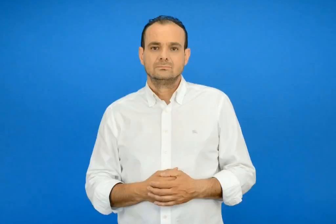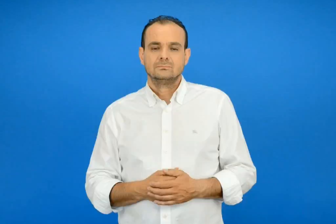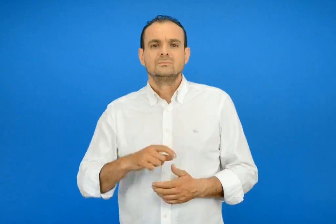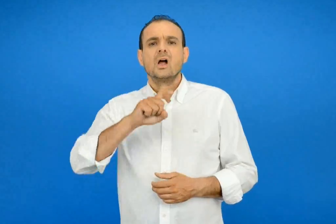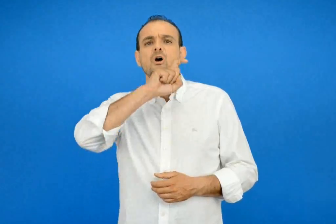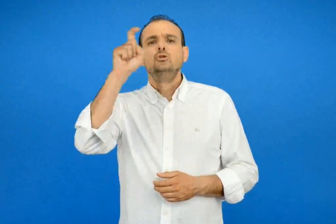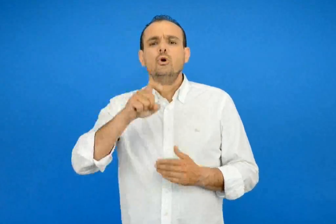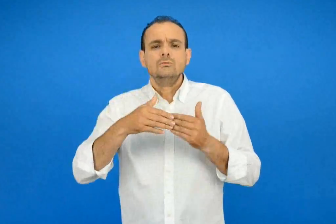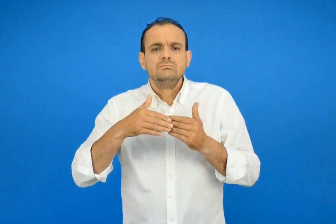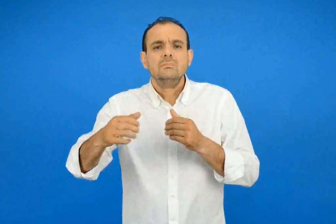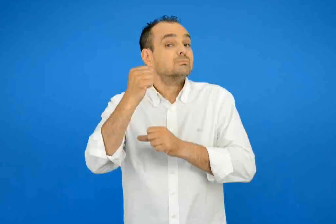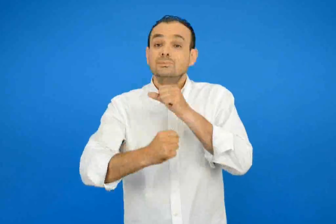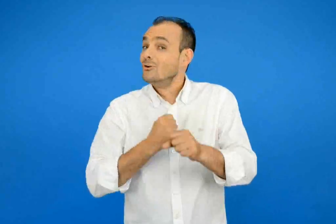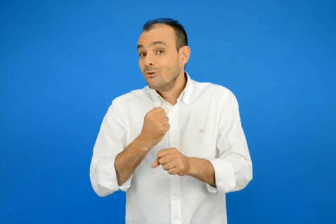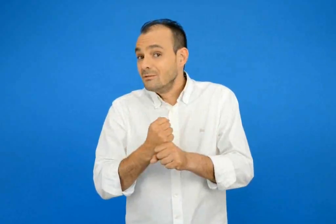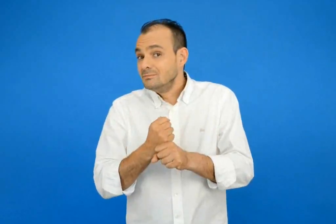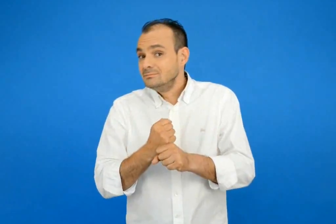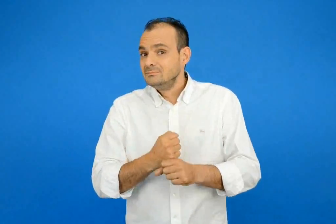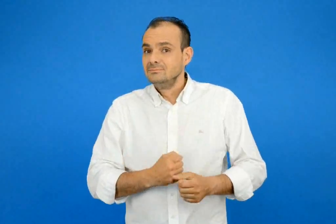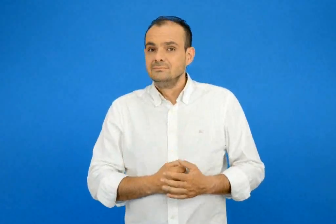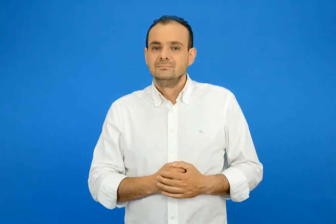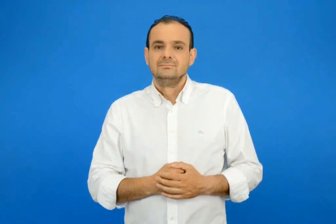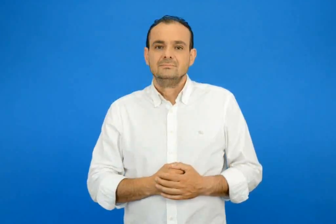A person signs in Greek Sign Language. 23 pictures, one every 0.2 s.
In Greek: ποσά χρονιά ζει ;
